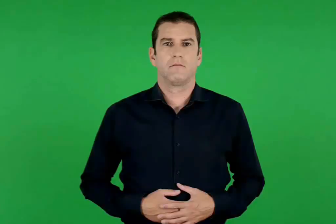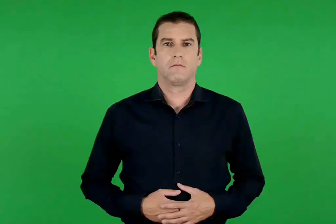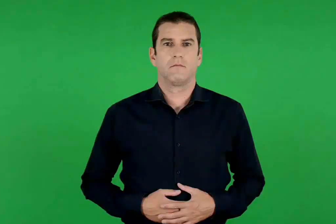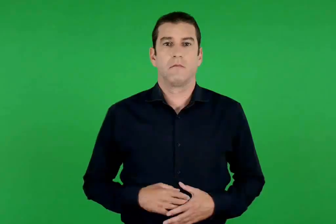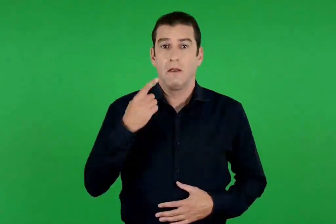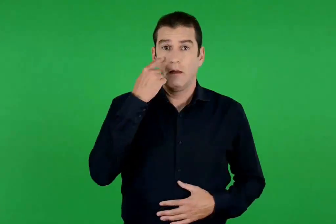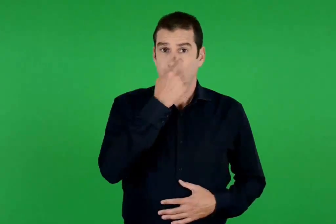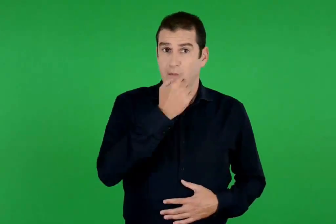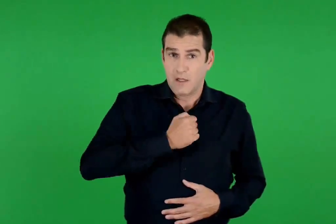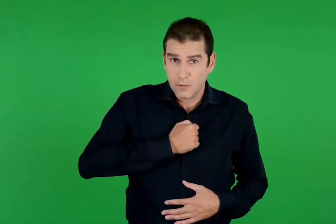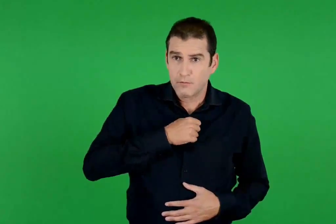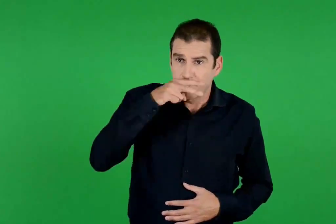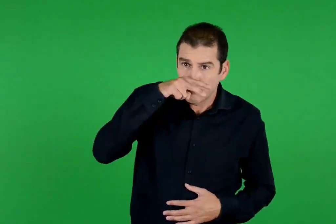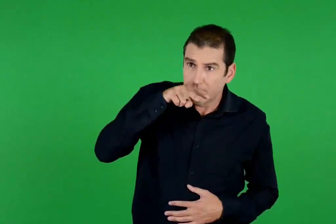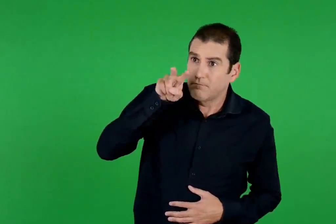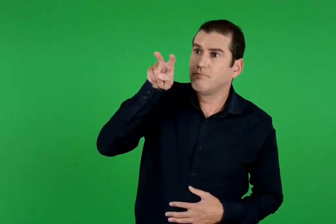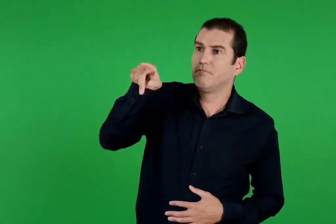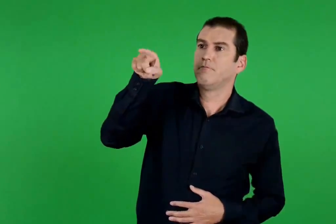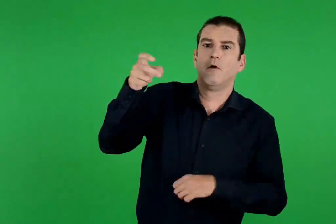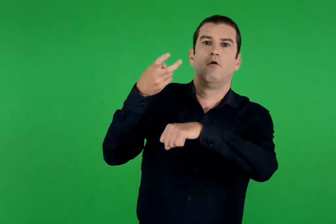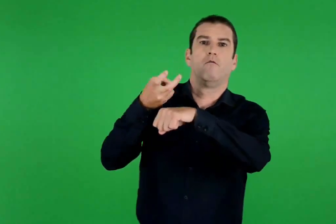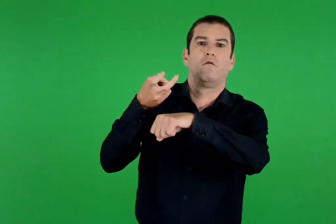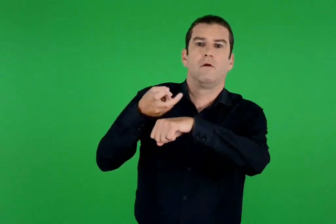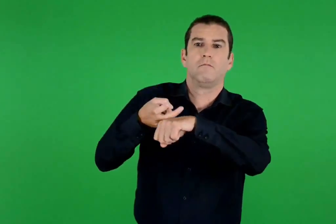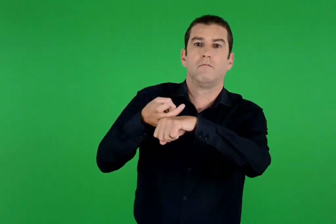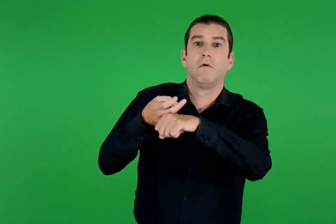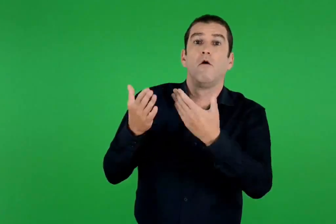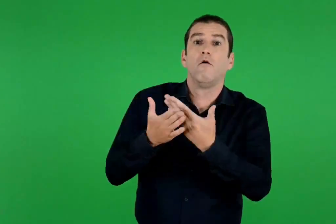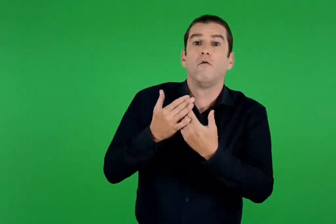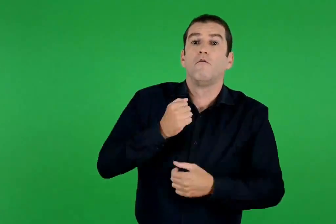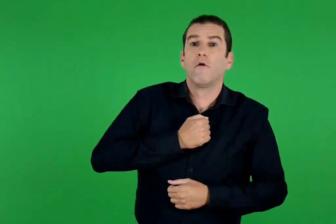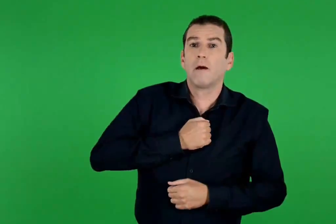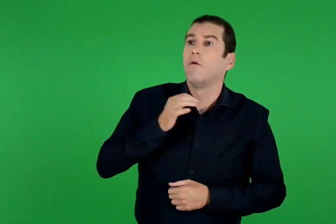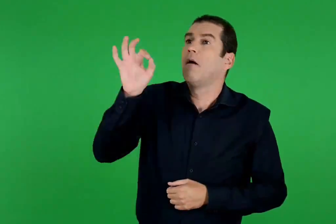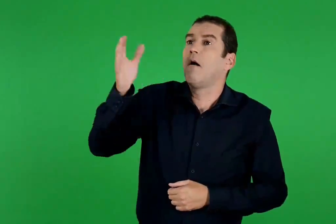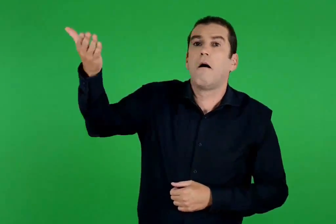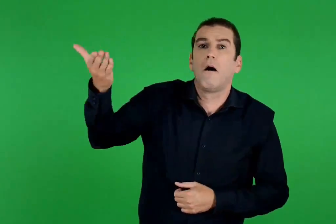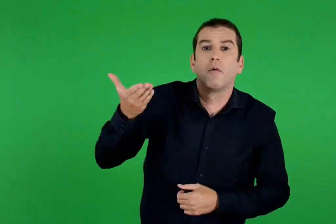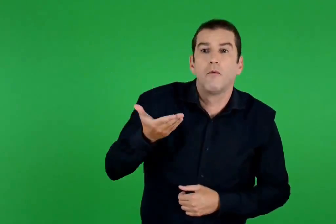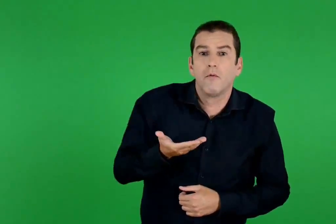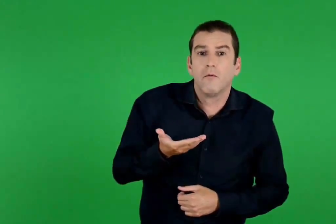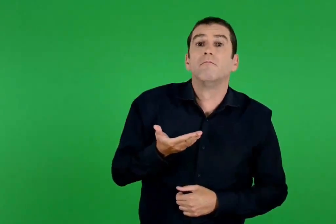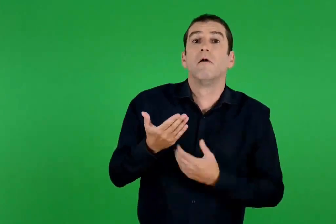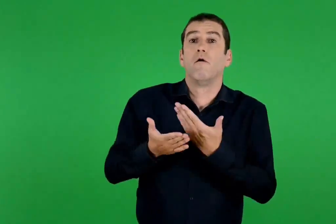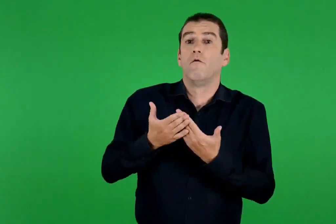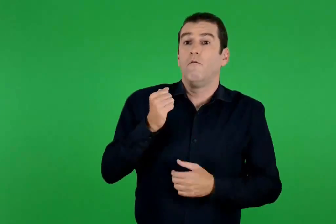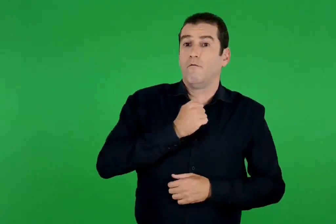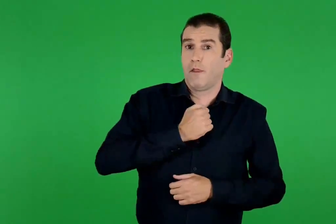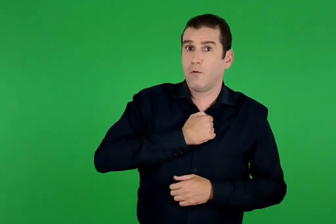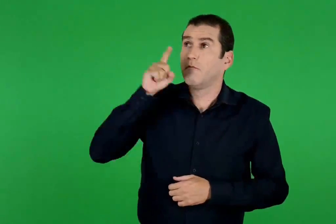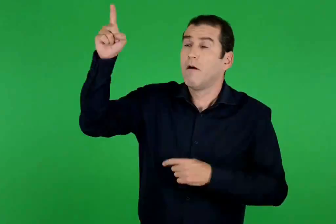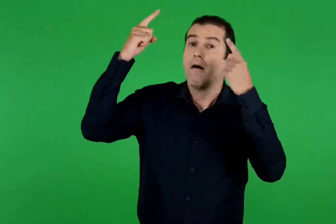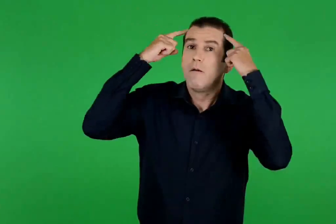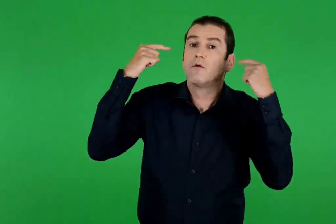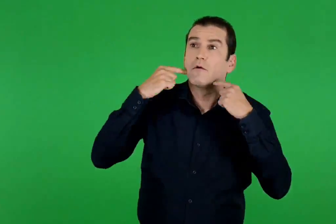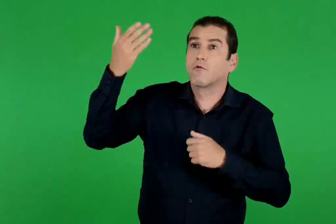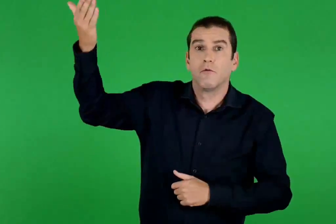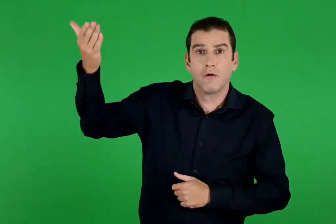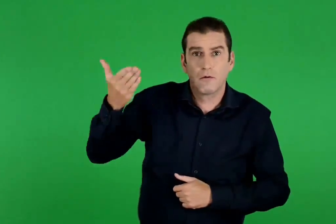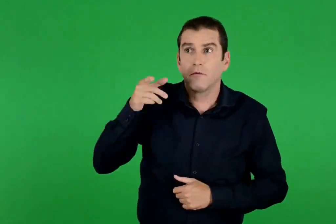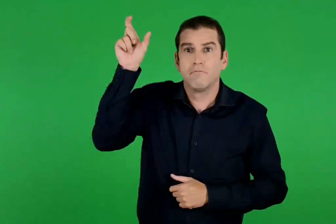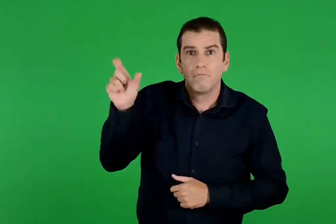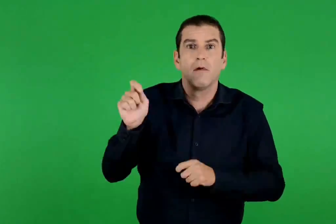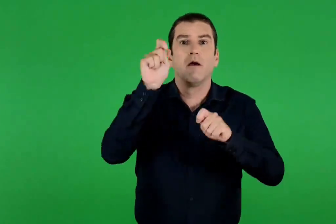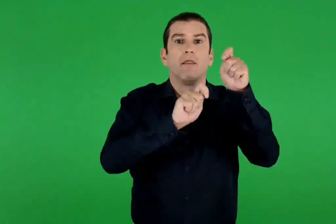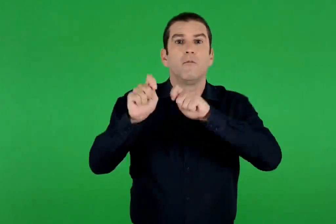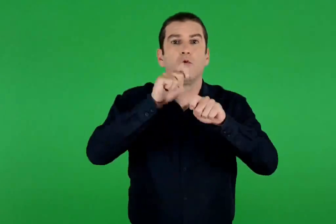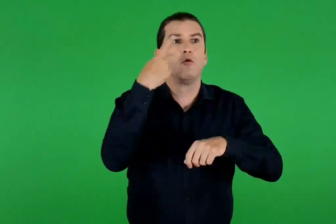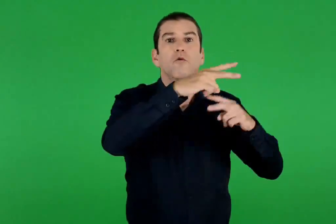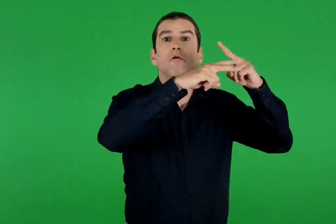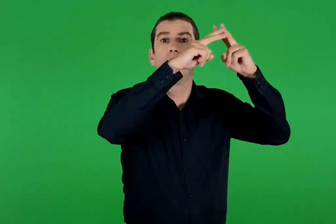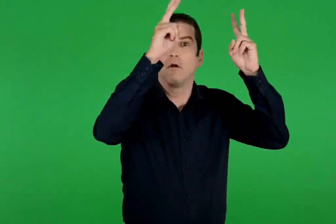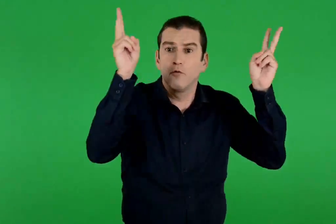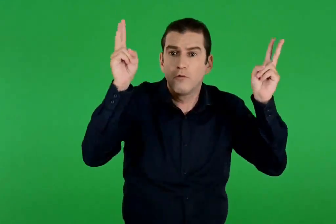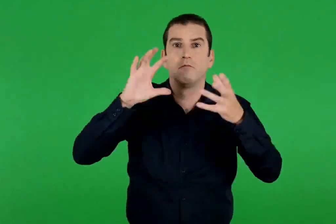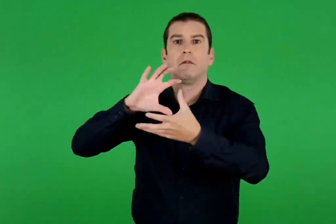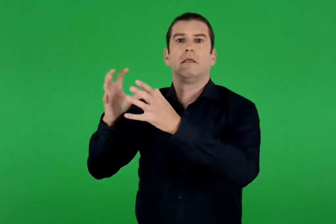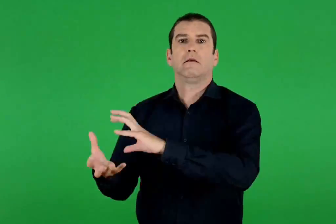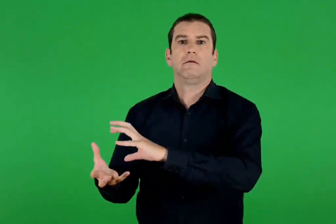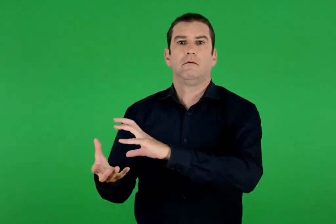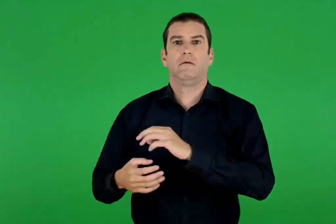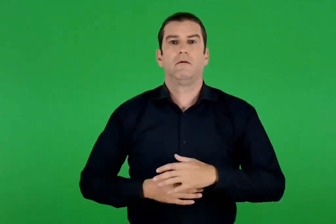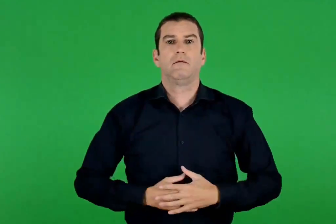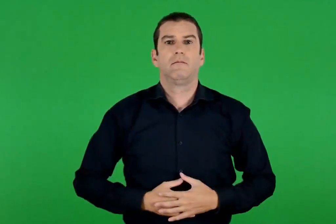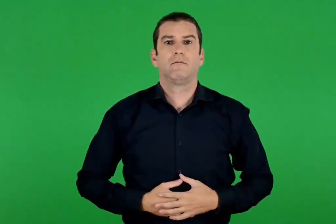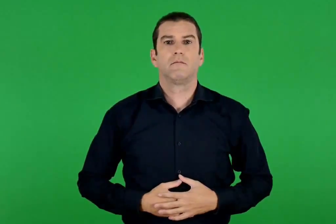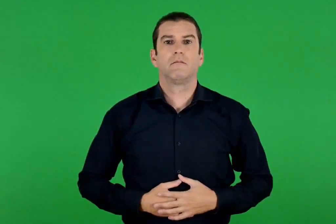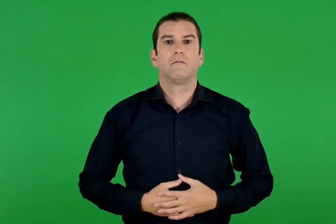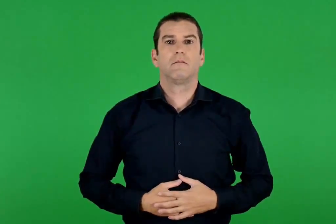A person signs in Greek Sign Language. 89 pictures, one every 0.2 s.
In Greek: υψώνω τα μάτια μου προς τα βουνά. από πού θα έρθει η βοήθειά μου ; η βοήθειά μου έρχεται από τον κύριο , τον δημιουργό του ουρανού και της γης
